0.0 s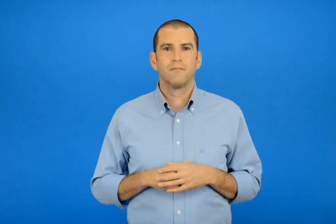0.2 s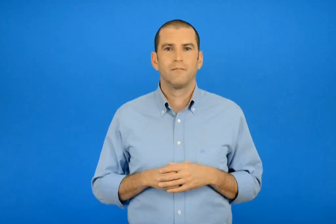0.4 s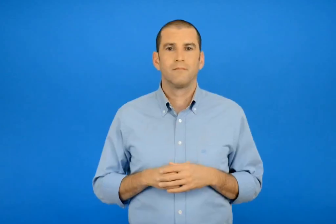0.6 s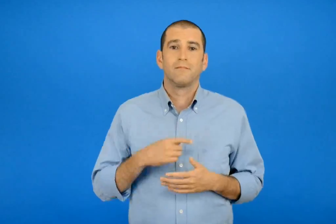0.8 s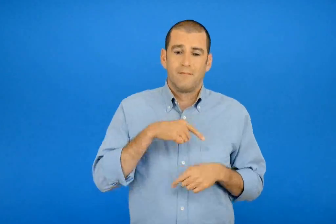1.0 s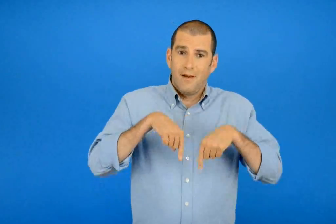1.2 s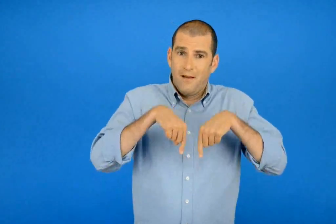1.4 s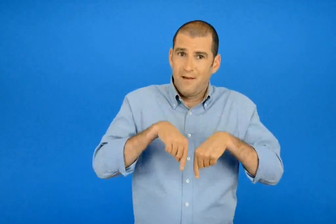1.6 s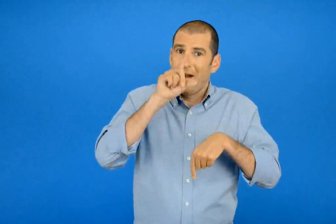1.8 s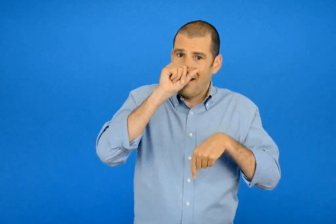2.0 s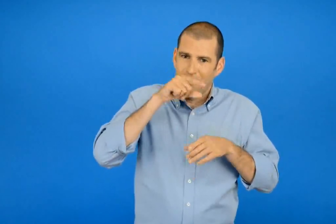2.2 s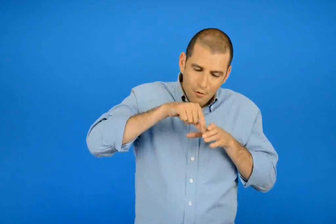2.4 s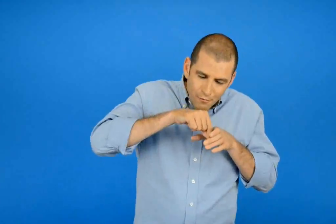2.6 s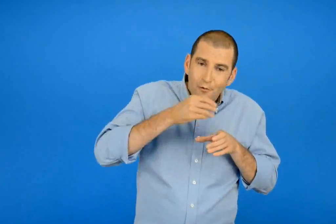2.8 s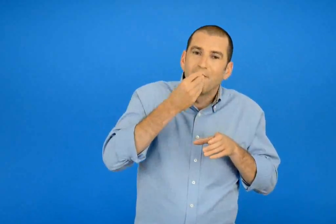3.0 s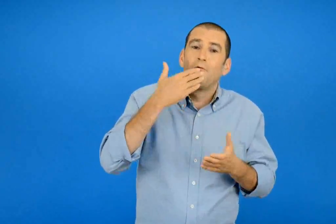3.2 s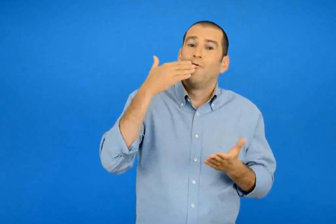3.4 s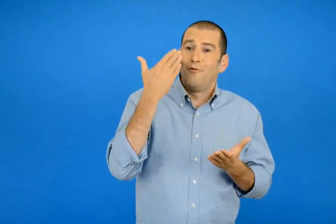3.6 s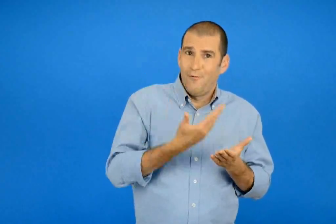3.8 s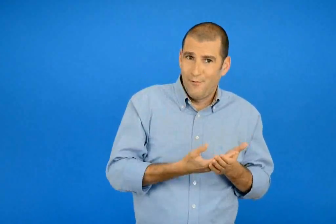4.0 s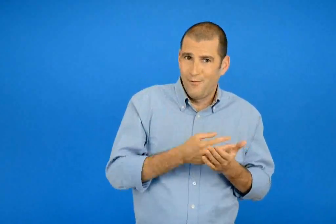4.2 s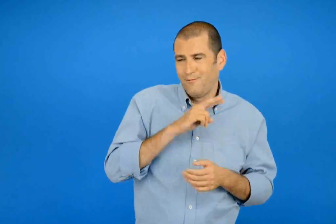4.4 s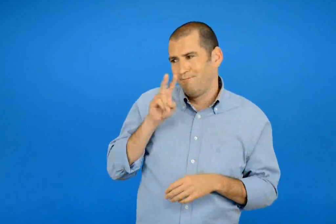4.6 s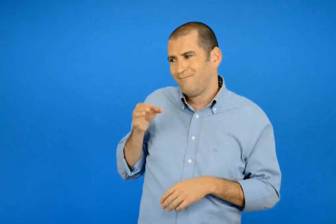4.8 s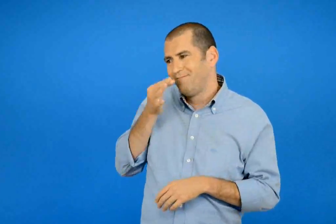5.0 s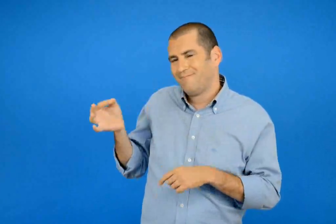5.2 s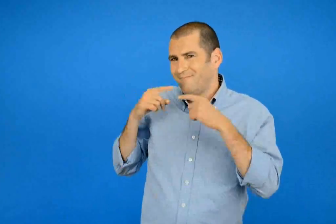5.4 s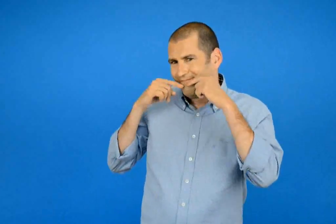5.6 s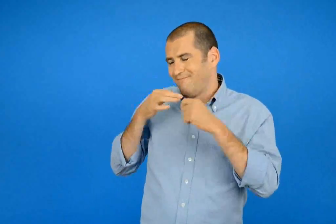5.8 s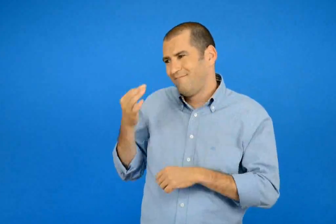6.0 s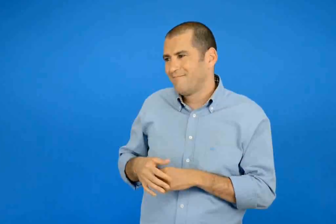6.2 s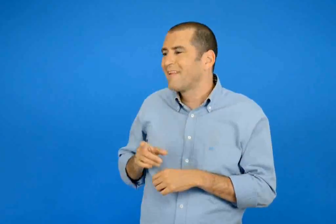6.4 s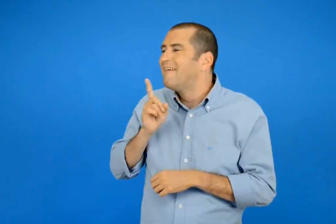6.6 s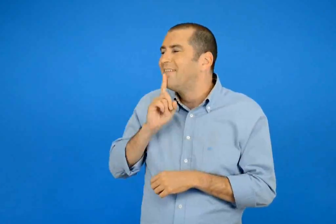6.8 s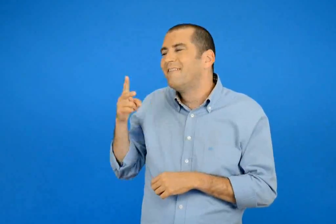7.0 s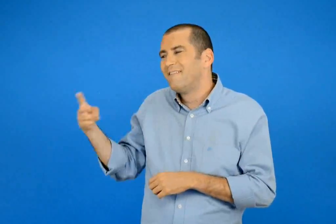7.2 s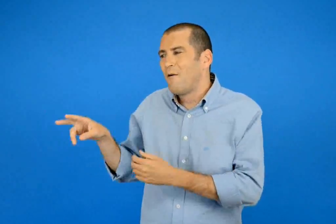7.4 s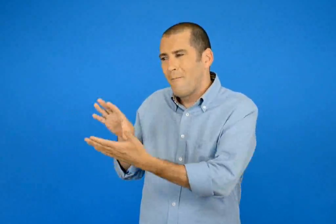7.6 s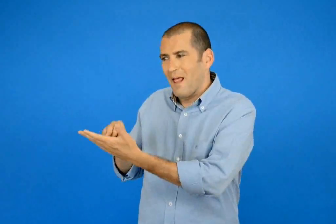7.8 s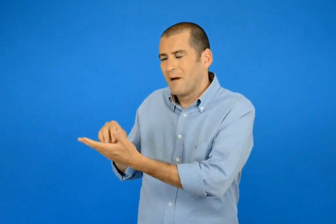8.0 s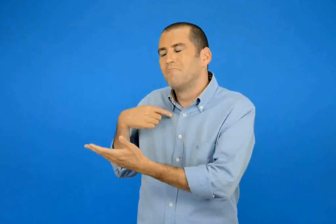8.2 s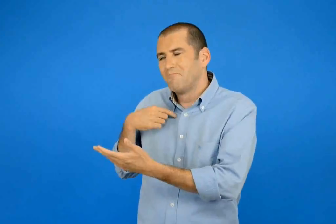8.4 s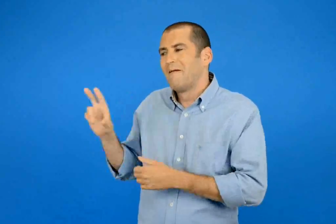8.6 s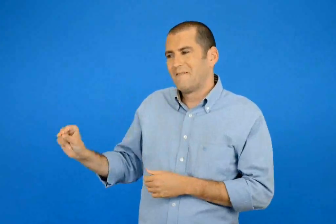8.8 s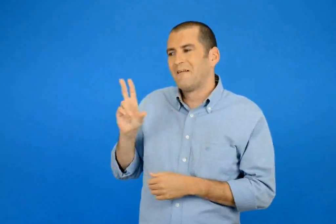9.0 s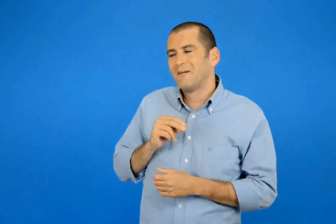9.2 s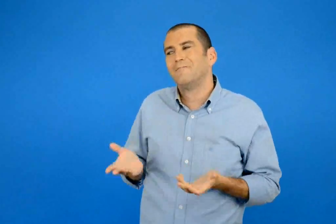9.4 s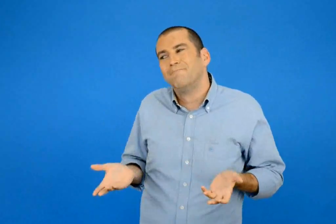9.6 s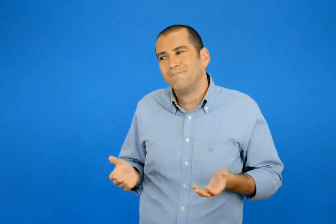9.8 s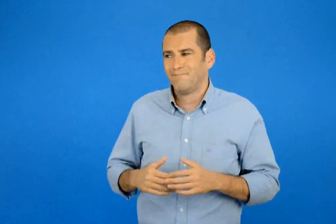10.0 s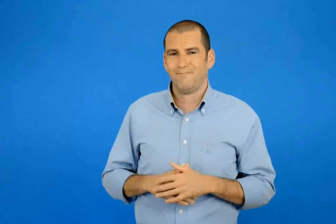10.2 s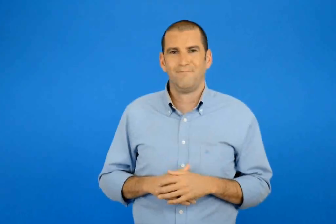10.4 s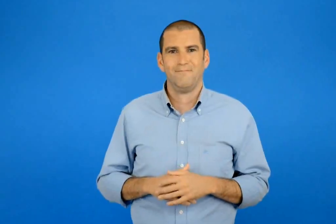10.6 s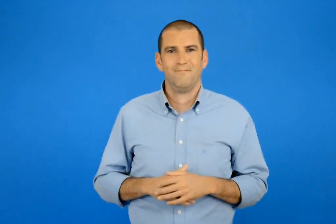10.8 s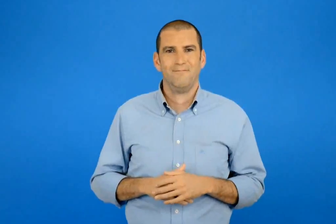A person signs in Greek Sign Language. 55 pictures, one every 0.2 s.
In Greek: όταν τέλειωσε το λελέκι της είπε χαμογελαστά το παράδειγμα σου ακολουθώ τίποτε παραπάνω
